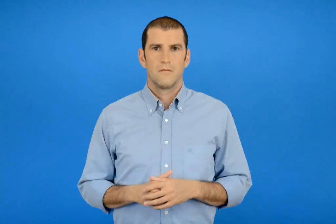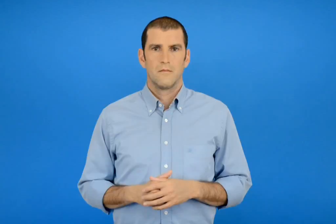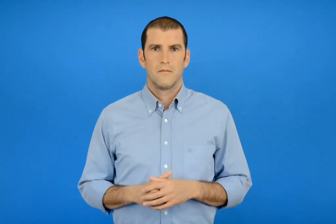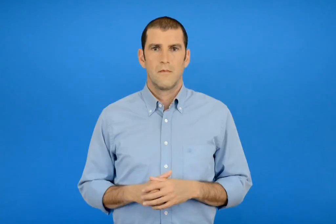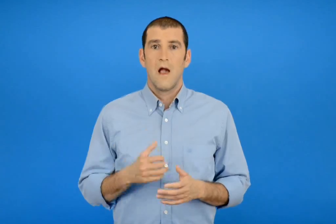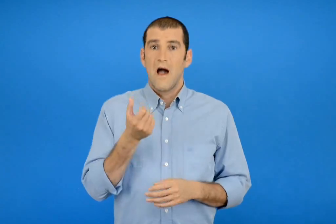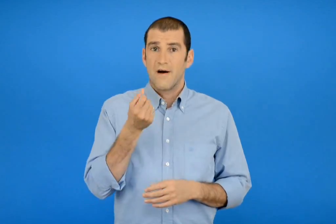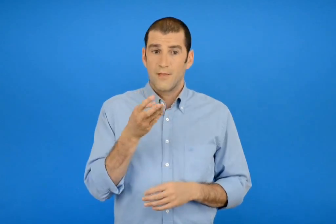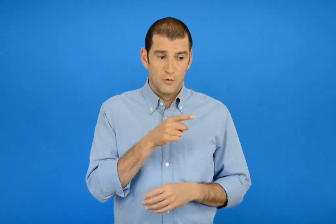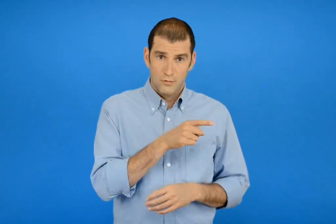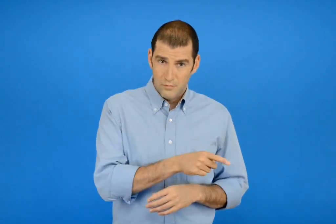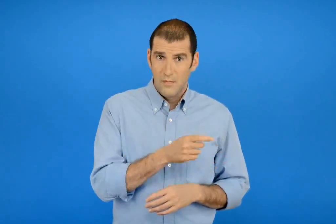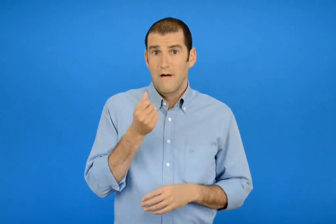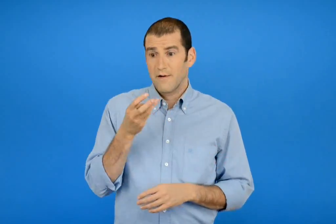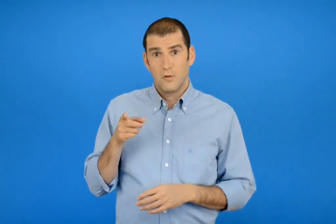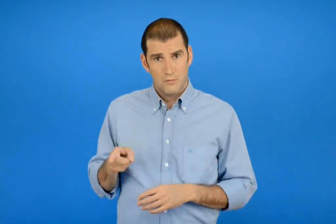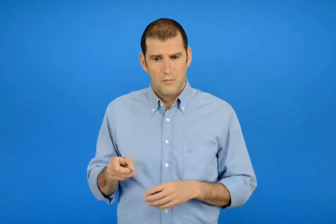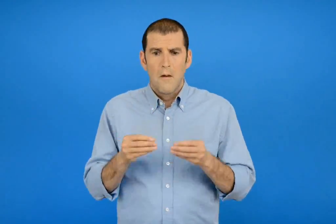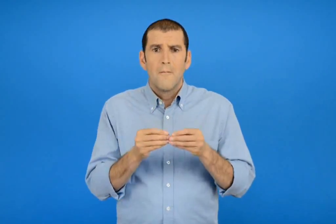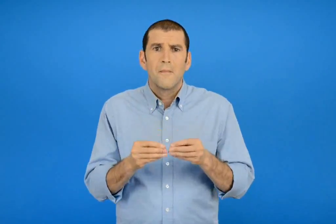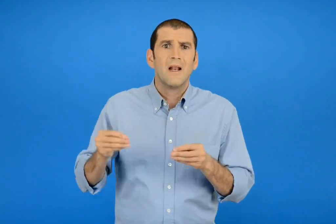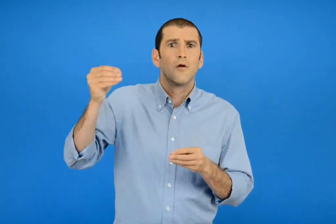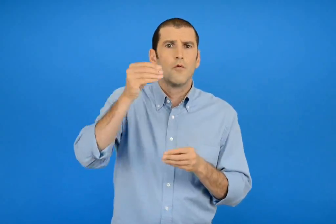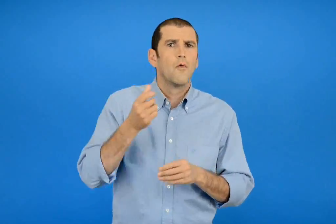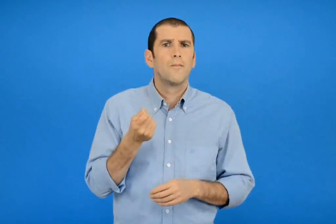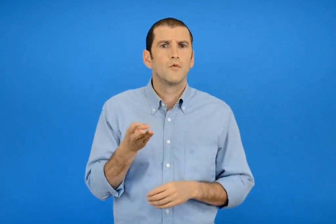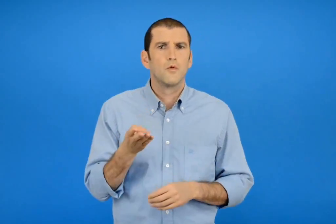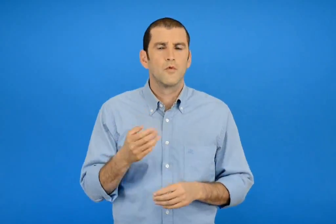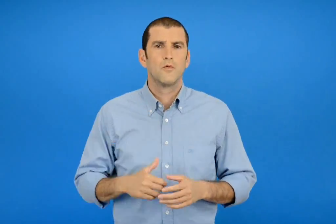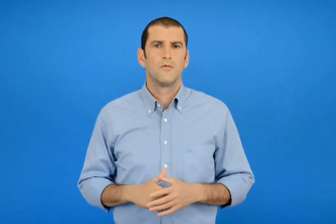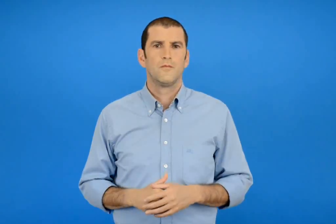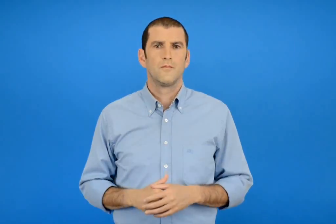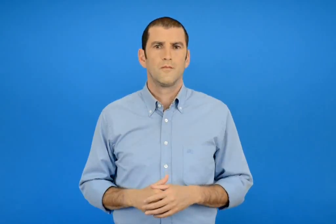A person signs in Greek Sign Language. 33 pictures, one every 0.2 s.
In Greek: ποσό μεγαλύτερος είναι ο ένας αριθμός από τον άλλο ;
